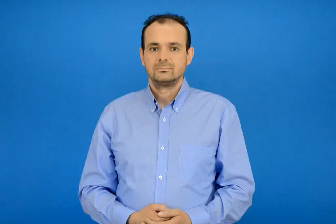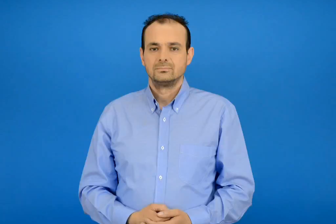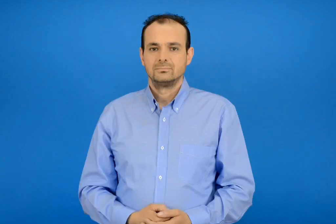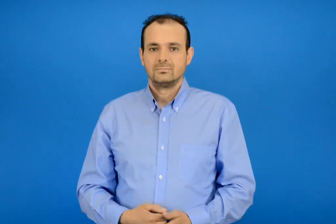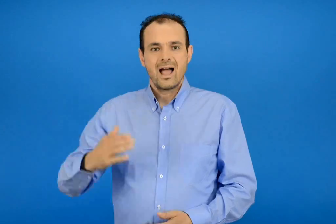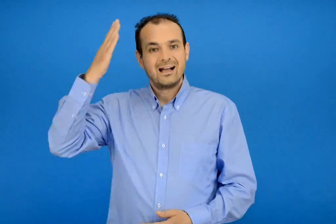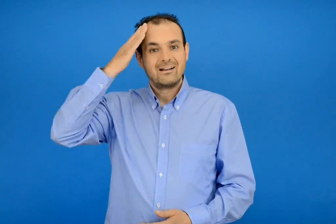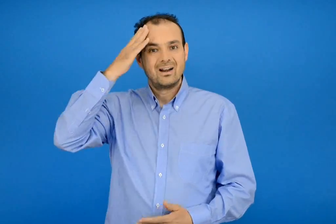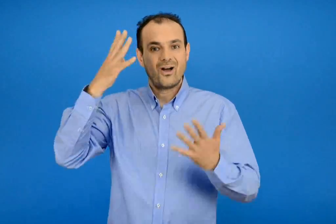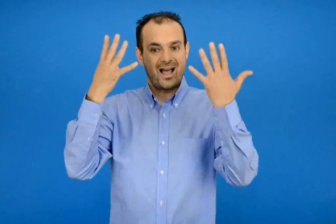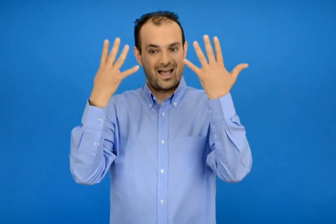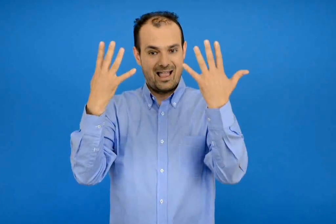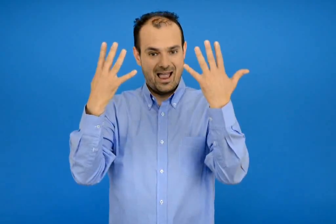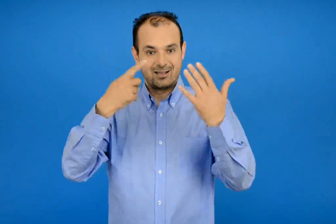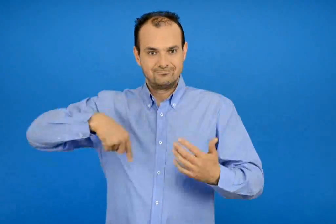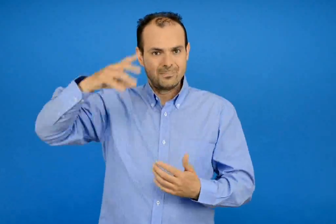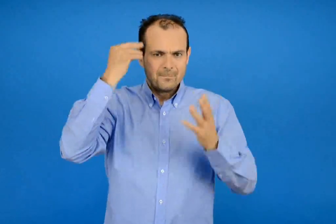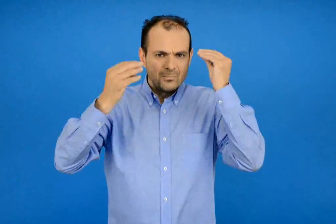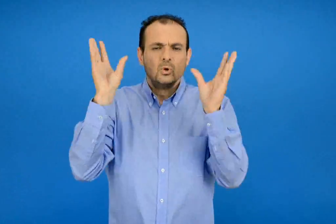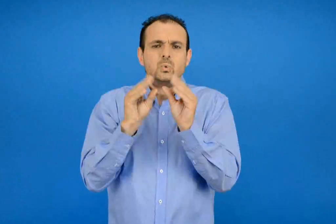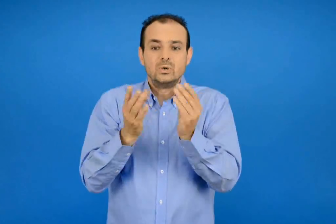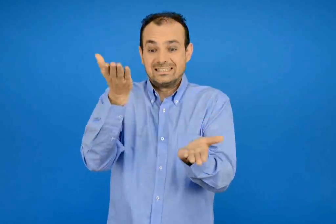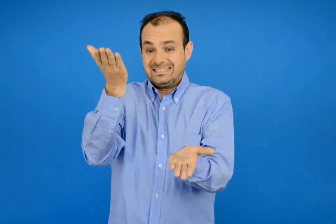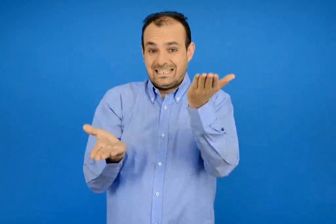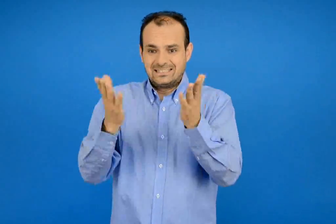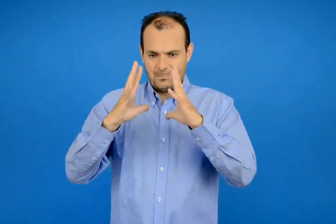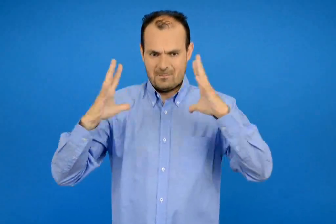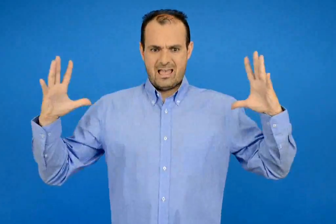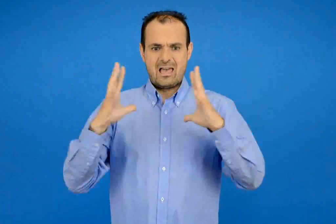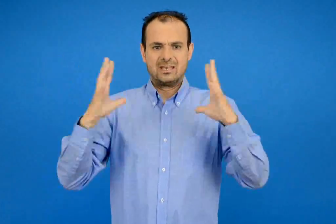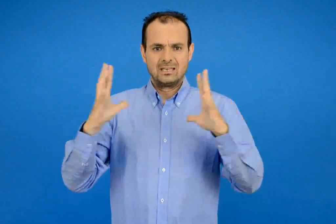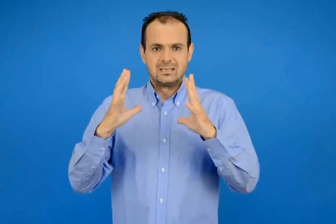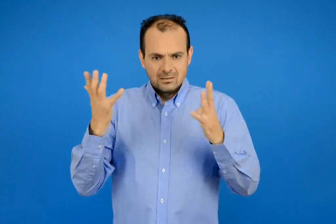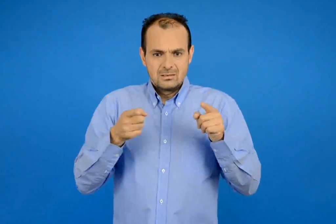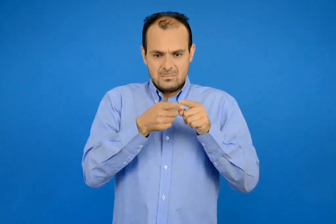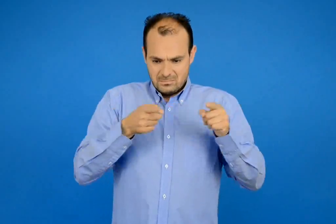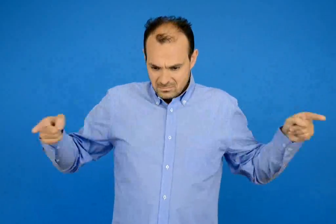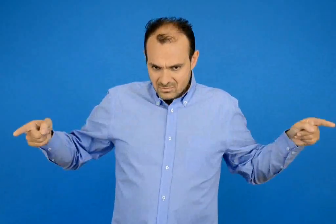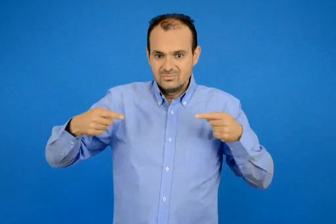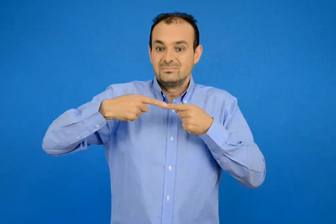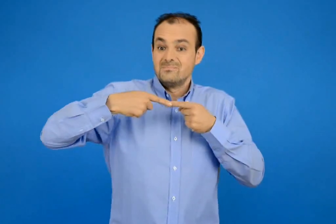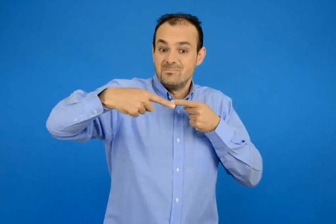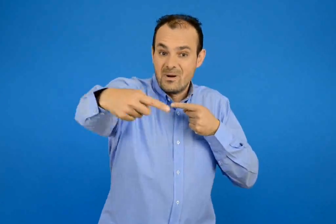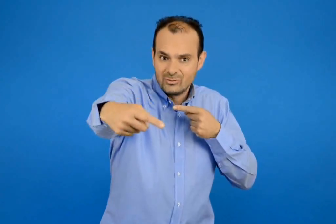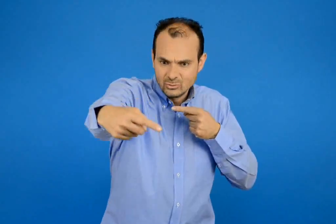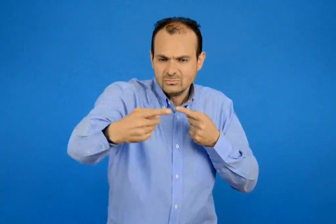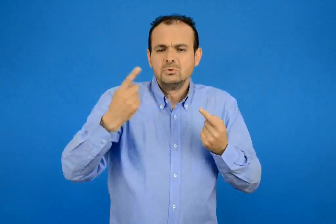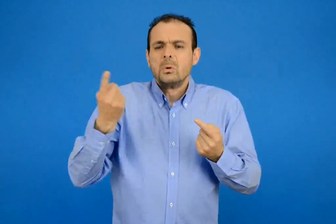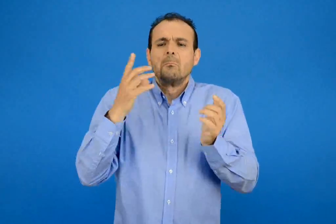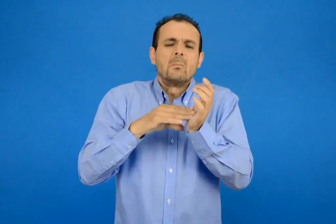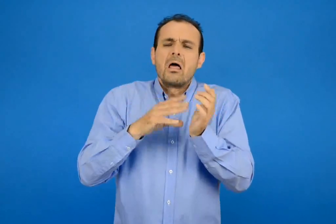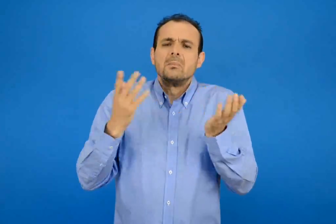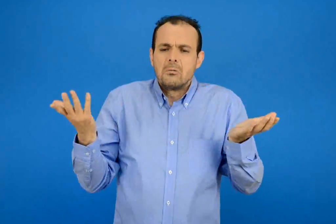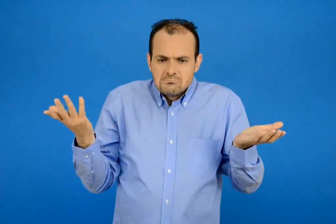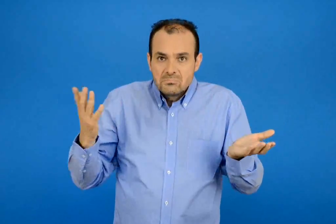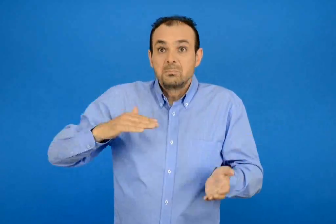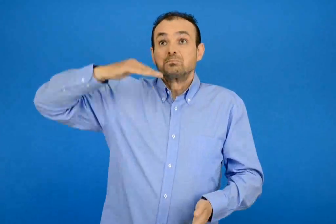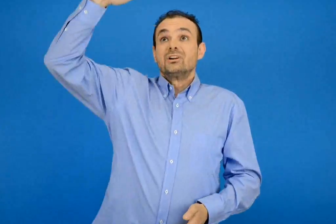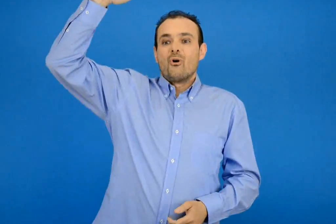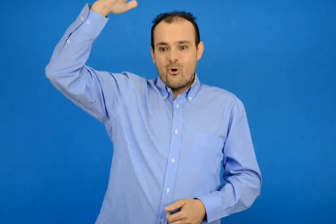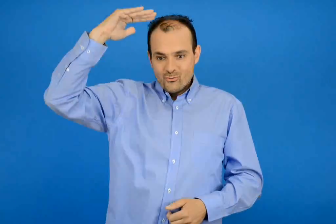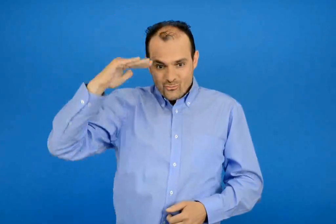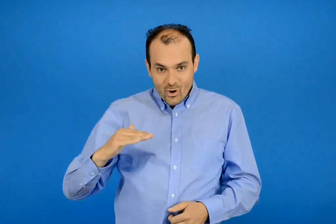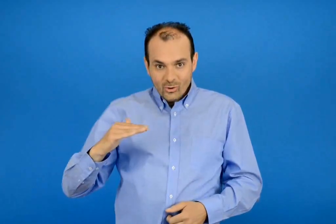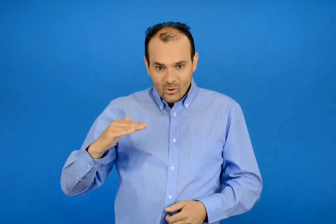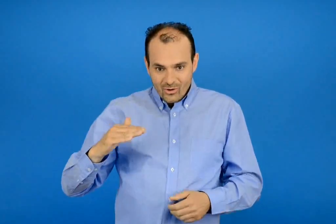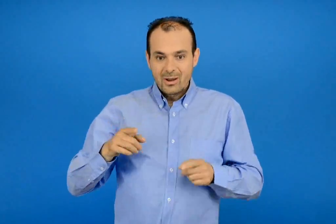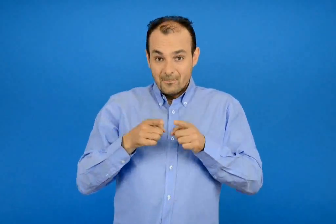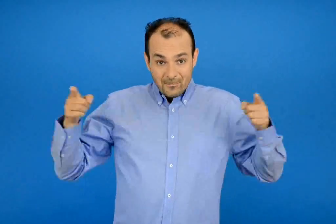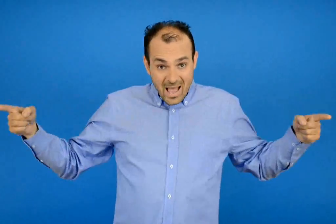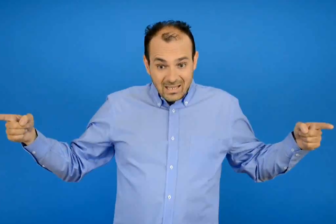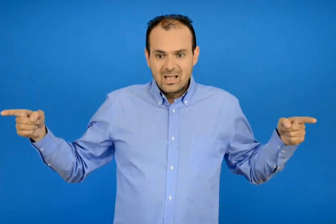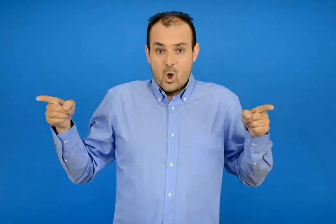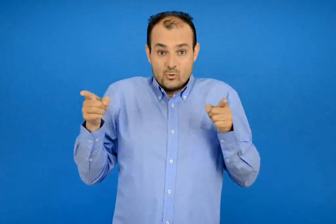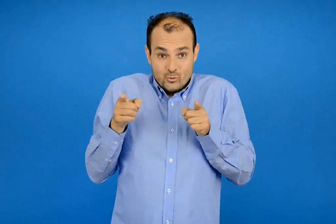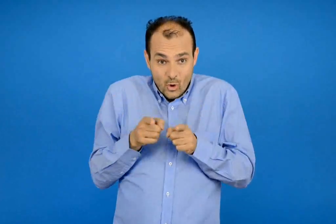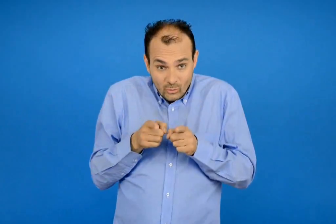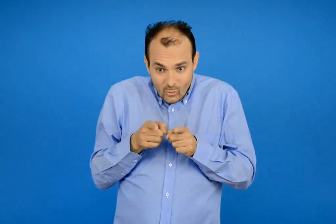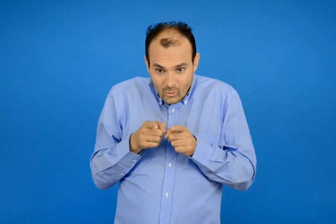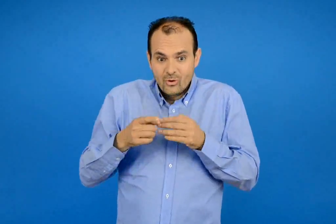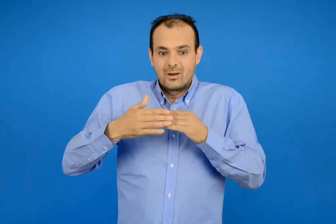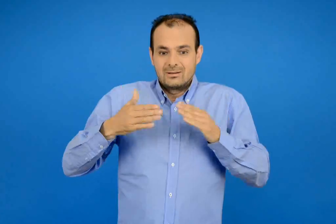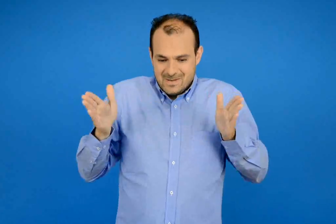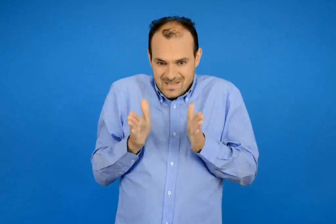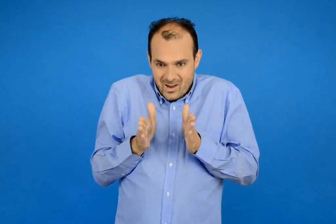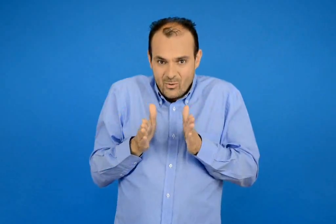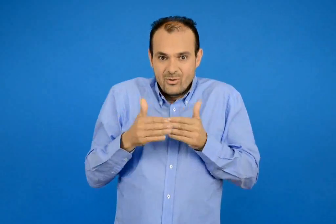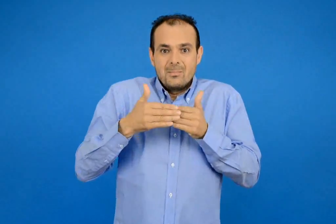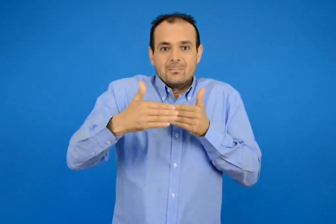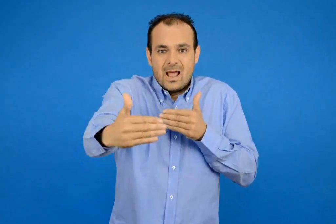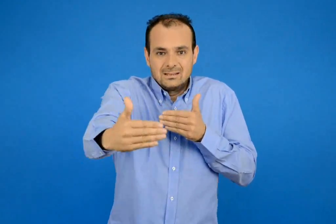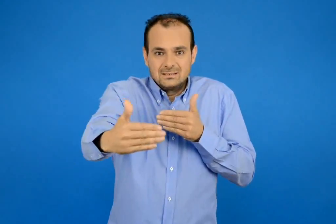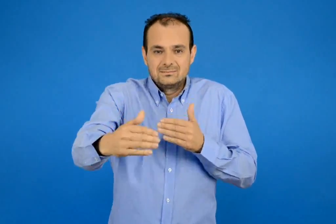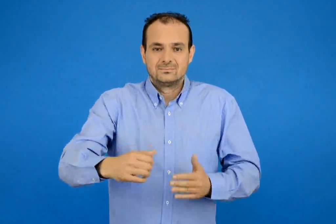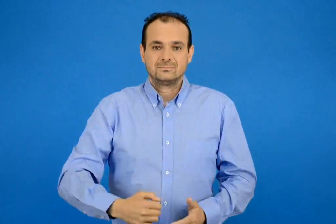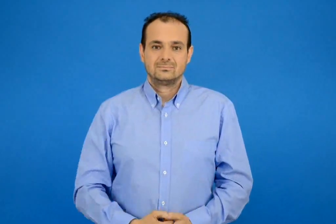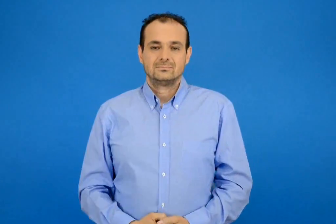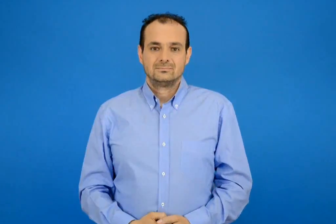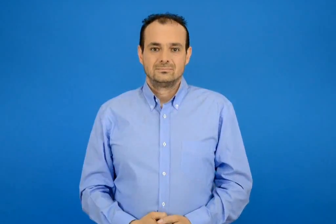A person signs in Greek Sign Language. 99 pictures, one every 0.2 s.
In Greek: στο κεφάλαιο 9 θα μάθουμε να συγκρίνουμε μεγέθη όπως είναι το μήκος και το πλάτος καθώς και να χρησιμοποιούμε ορούς όπως για παράδειγμα ψηλό χαμηλό μακρύ κοντό και πλατύ στενό
